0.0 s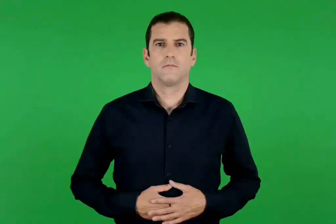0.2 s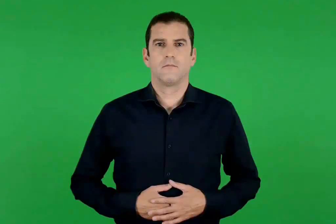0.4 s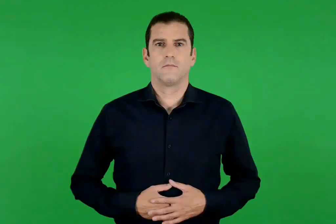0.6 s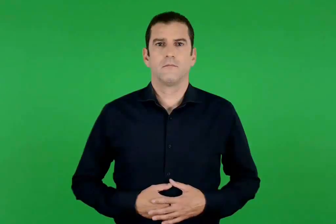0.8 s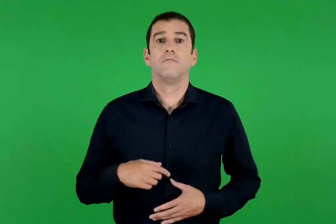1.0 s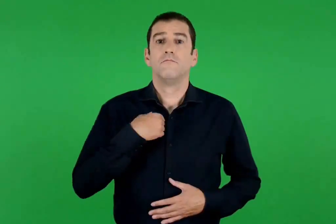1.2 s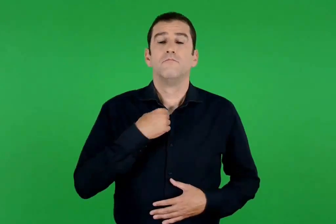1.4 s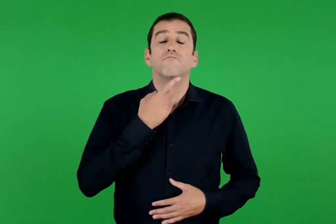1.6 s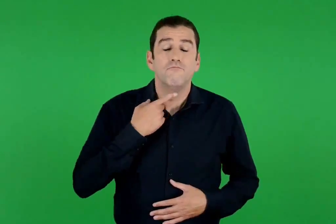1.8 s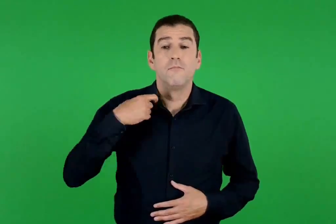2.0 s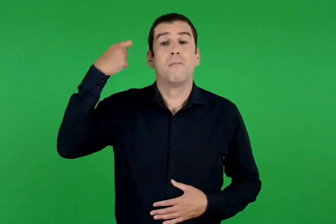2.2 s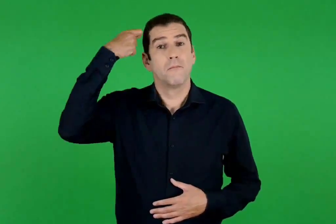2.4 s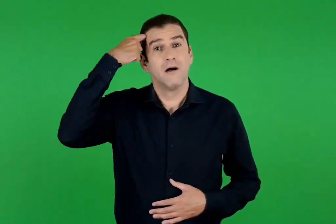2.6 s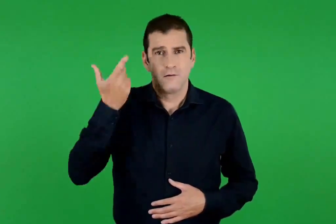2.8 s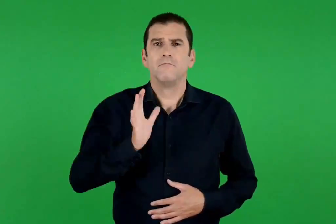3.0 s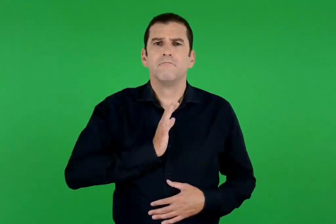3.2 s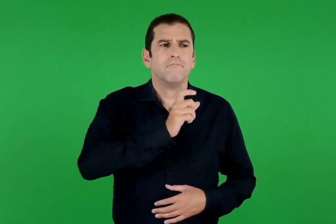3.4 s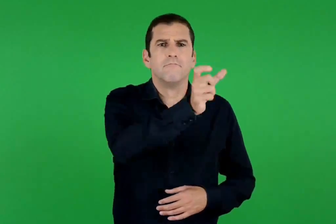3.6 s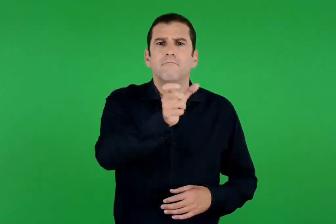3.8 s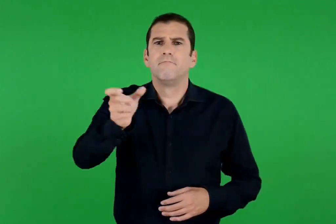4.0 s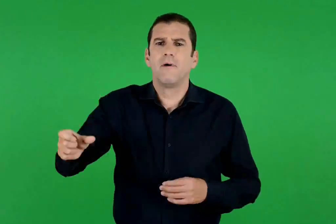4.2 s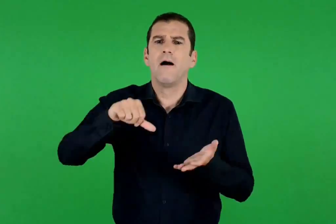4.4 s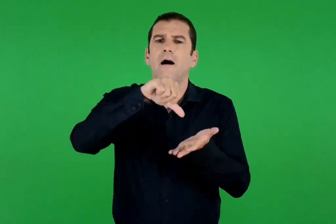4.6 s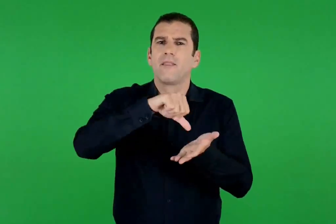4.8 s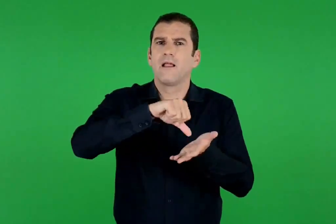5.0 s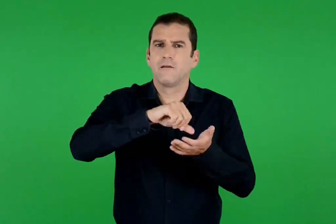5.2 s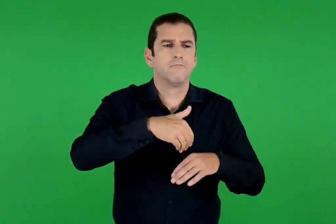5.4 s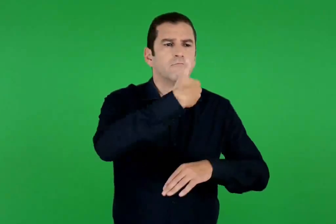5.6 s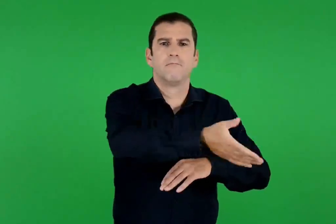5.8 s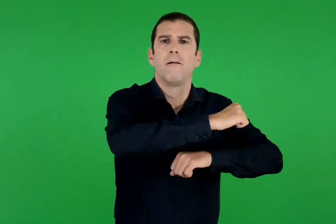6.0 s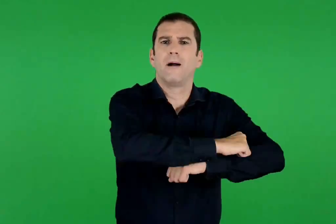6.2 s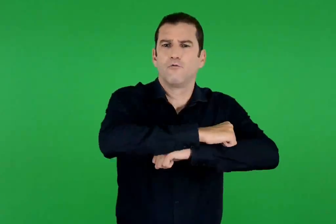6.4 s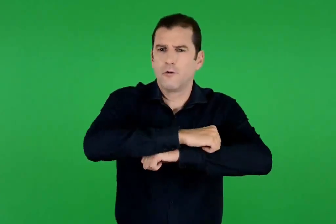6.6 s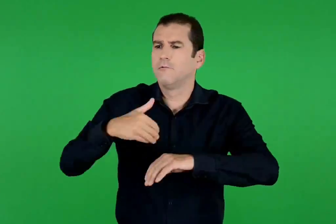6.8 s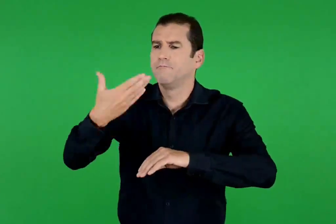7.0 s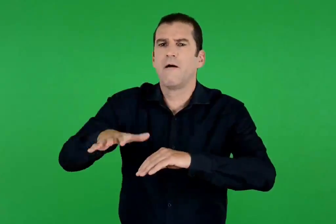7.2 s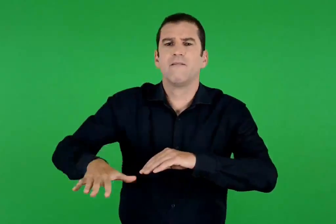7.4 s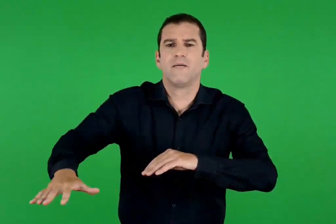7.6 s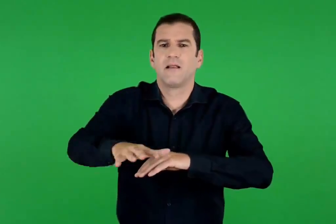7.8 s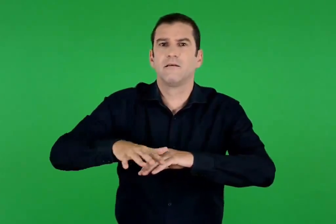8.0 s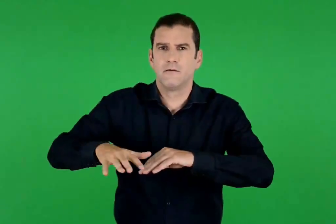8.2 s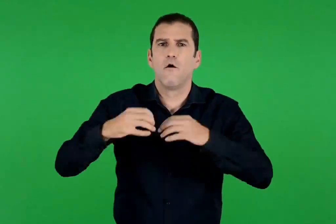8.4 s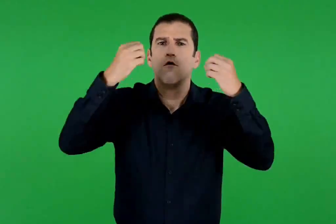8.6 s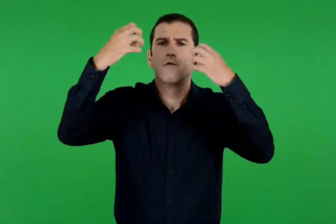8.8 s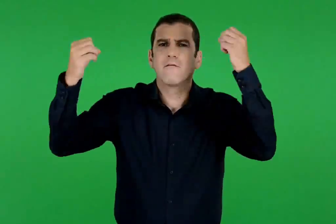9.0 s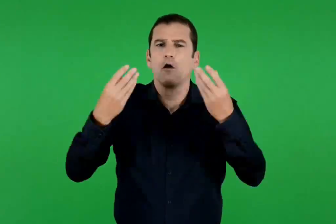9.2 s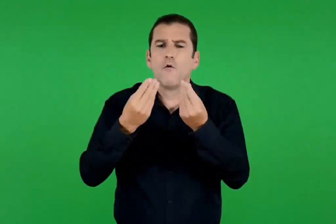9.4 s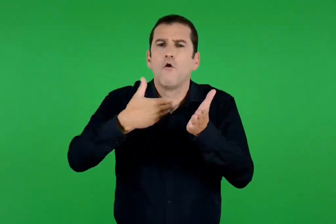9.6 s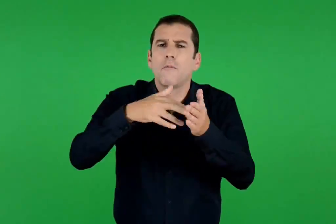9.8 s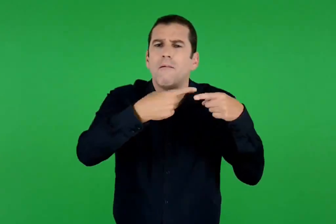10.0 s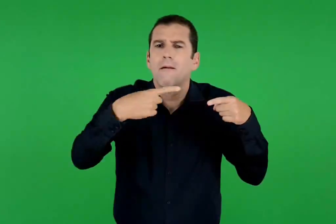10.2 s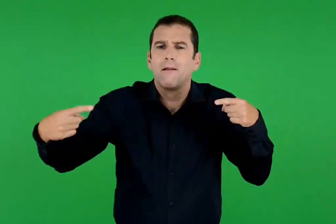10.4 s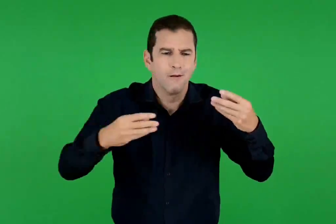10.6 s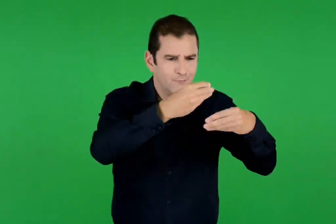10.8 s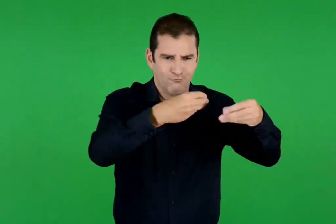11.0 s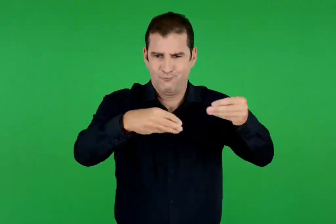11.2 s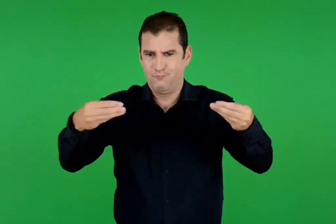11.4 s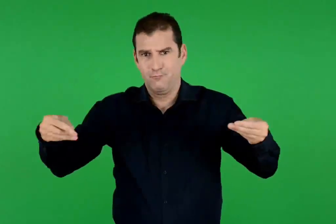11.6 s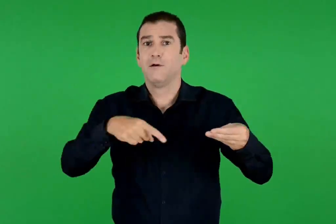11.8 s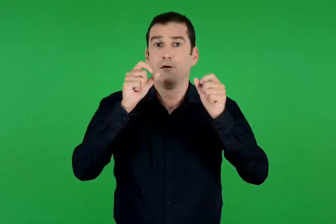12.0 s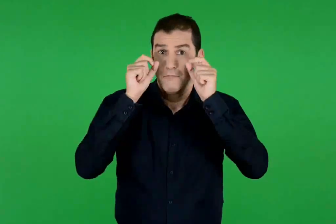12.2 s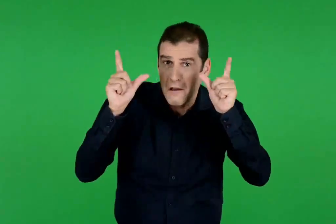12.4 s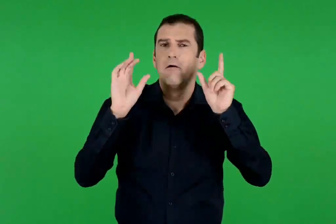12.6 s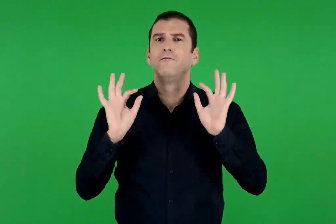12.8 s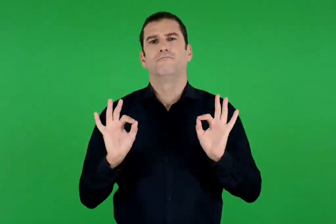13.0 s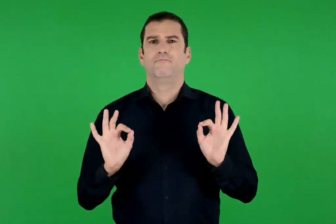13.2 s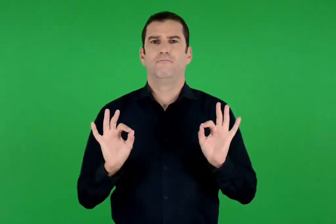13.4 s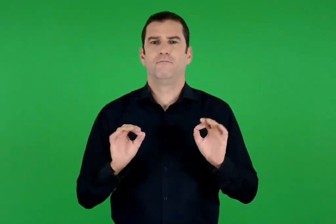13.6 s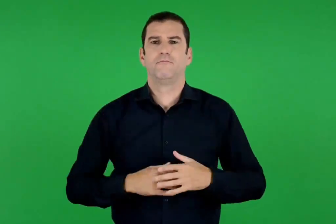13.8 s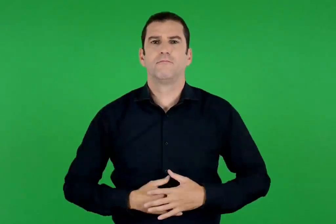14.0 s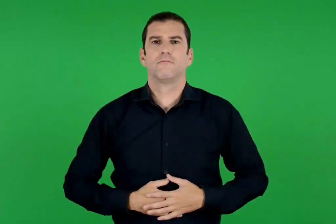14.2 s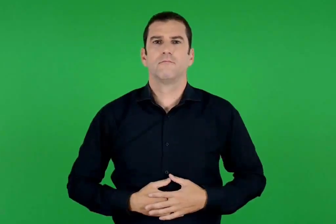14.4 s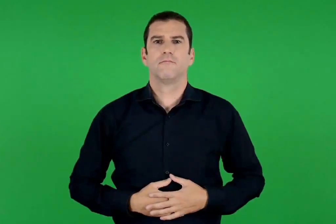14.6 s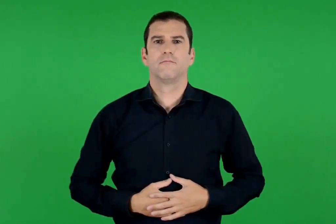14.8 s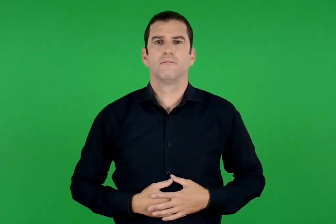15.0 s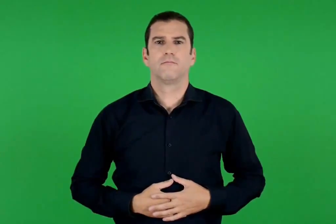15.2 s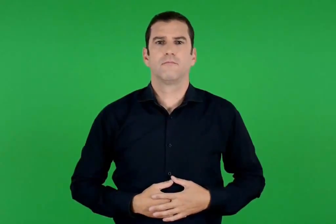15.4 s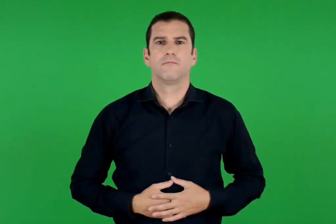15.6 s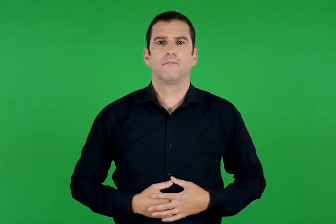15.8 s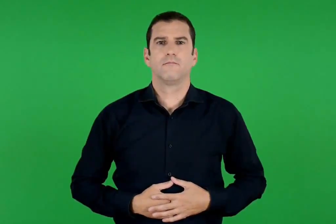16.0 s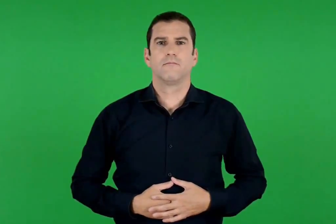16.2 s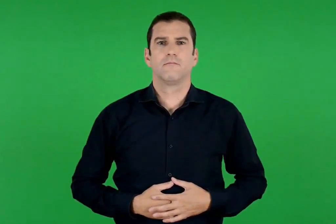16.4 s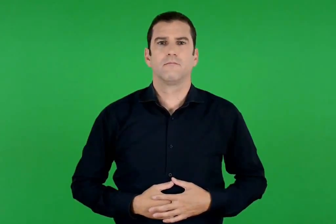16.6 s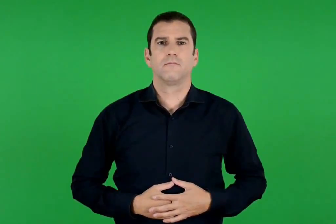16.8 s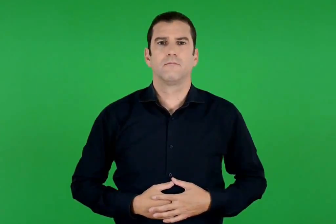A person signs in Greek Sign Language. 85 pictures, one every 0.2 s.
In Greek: μου αρέσουν επίσης πολύ και τα λιγότερο εντυπωσιακά πολύχρωμα φωτάκια με τα οποία στολίζουν τα μπαλκόνια και τις βεράντες τους οι αθηναίοι
